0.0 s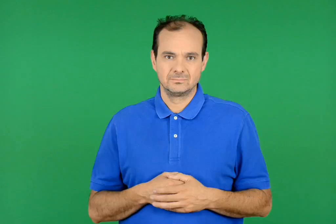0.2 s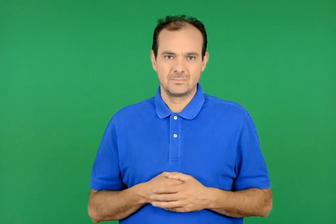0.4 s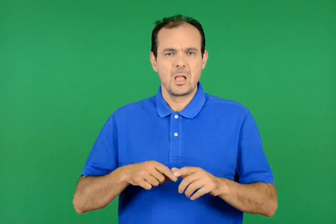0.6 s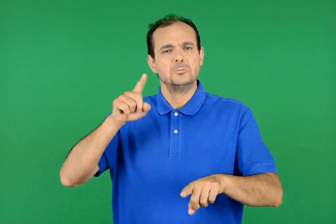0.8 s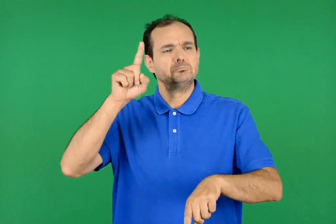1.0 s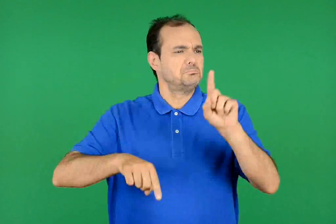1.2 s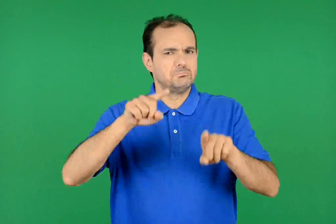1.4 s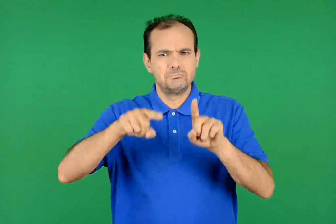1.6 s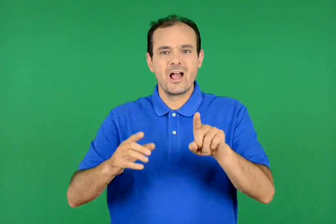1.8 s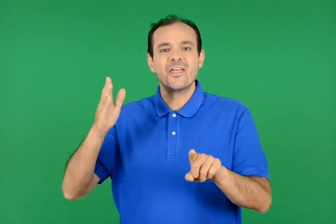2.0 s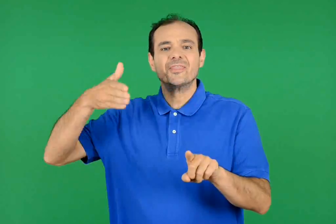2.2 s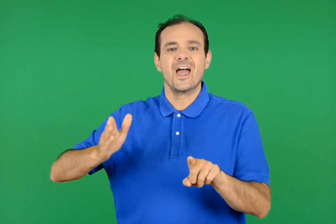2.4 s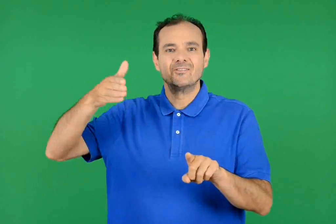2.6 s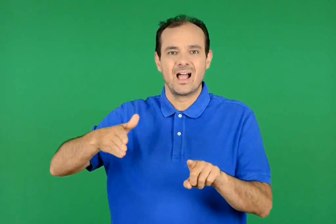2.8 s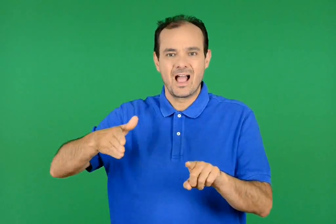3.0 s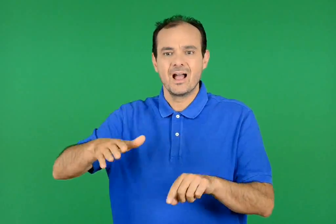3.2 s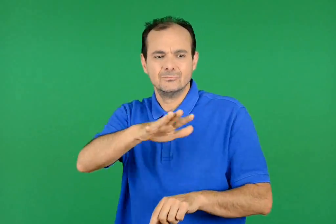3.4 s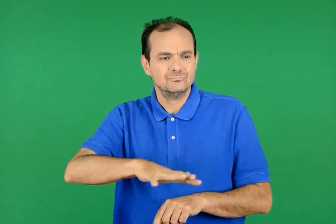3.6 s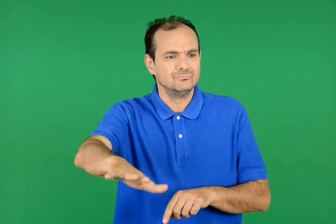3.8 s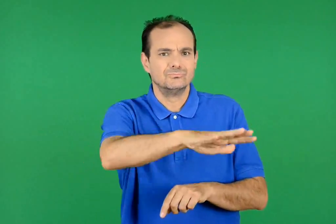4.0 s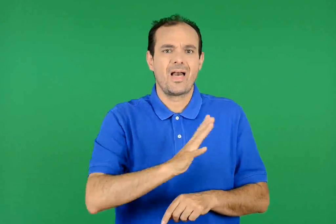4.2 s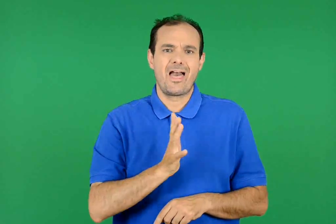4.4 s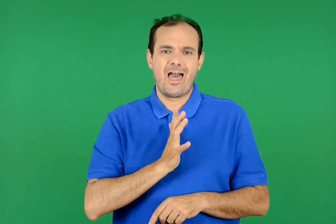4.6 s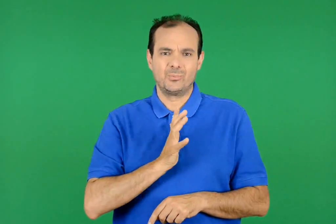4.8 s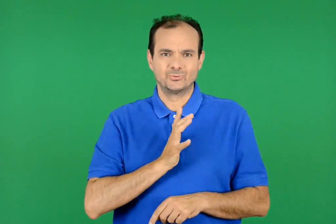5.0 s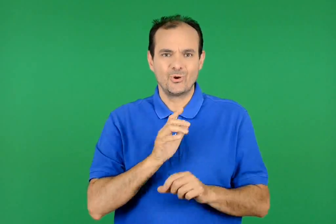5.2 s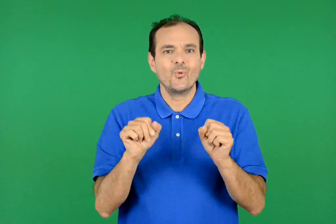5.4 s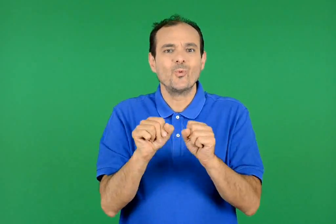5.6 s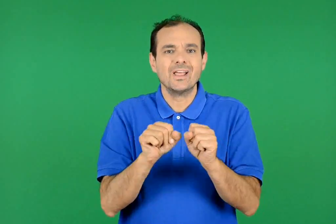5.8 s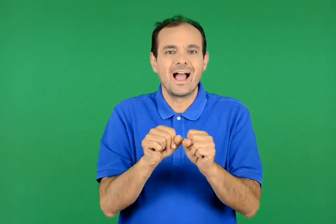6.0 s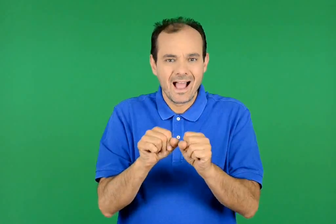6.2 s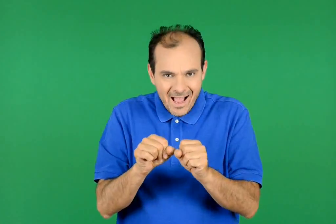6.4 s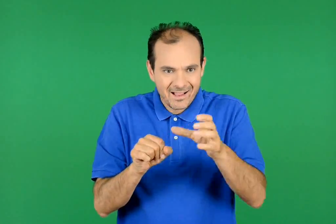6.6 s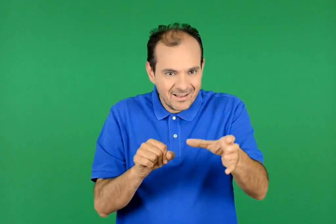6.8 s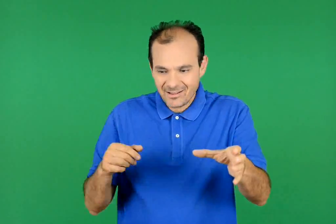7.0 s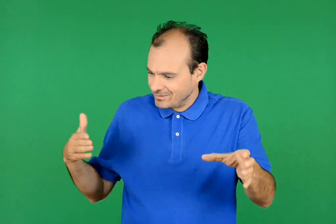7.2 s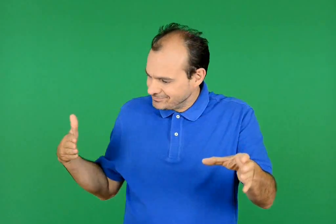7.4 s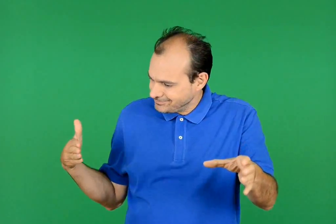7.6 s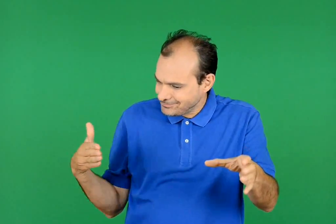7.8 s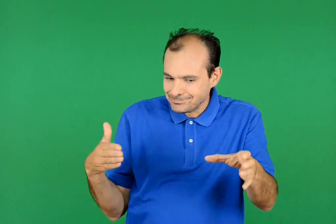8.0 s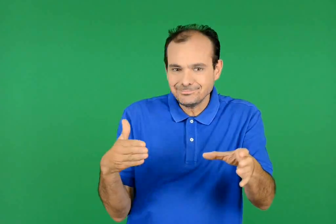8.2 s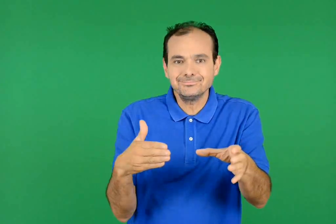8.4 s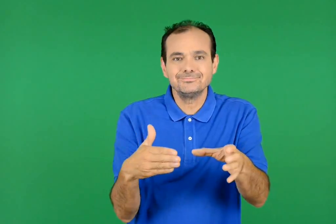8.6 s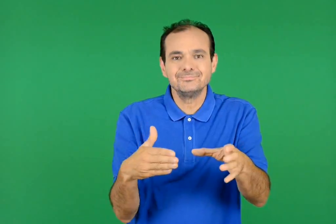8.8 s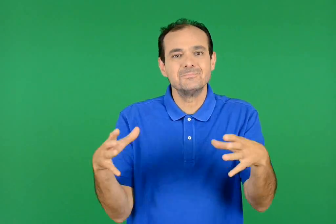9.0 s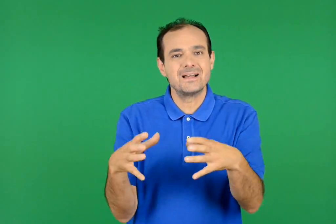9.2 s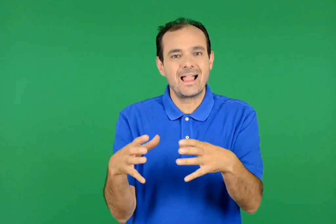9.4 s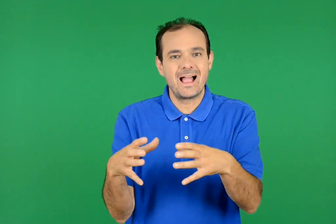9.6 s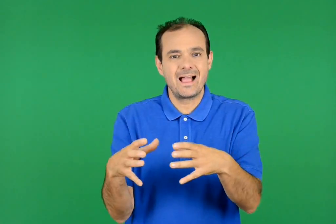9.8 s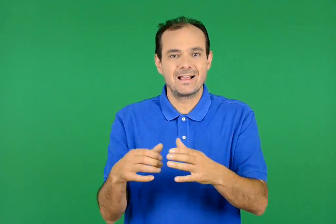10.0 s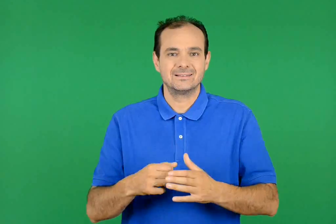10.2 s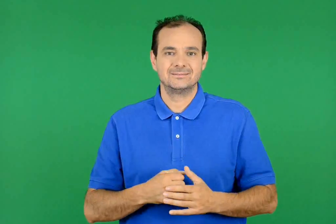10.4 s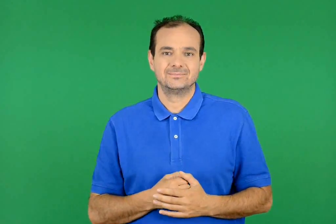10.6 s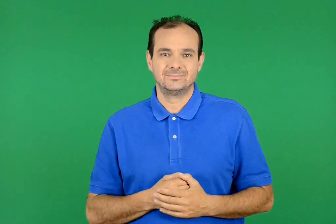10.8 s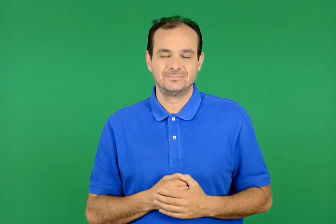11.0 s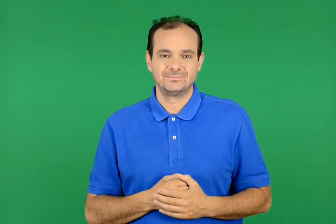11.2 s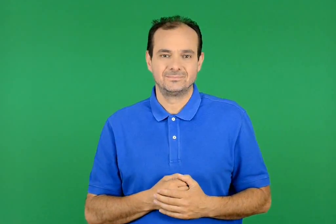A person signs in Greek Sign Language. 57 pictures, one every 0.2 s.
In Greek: μερικές φορές τα δελφίνια έρχονται κοντά στους ανθρώπους για συντροφιά
